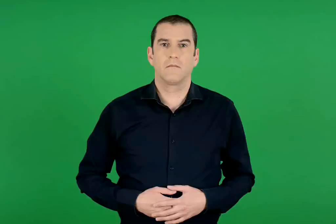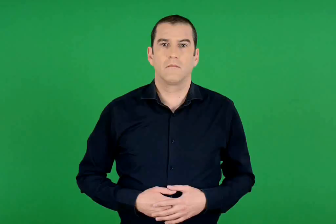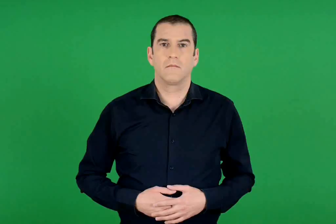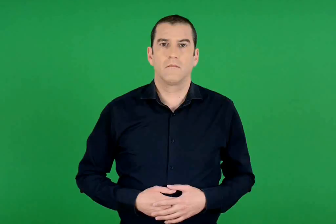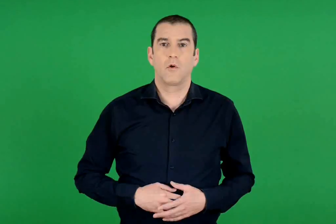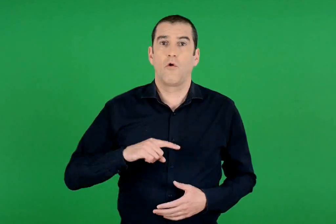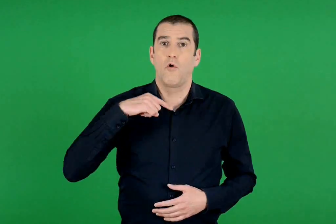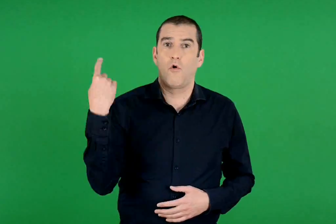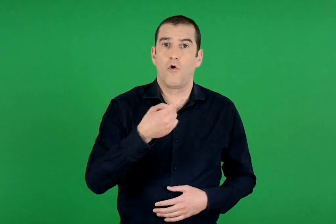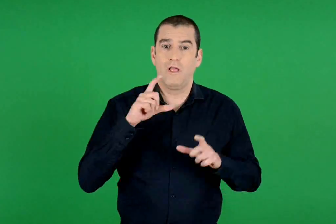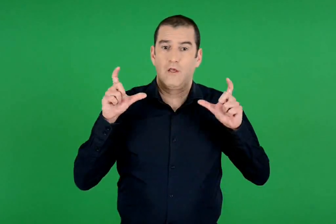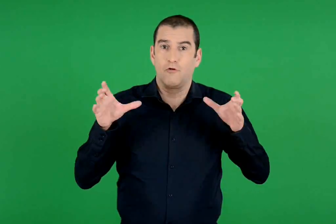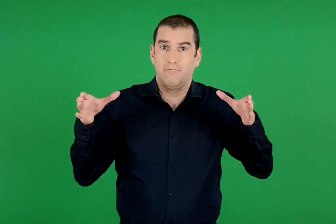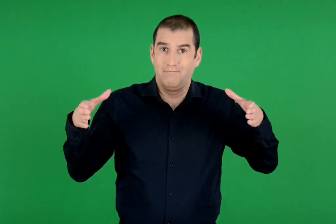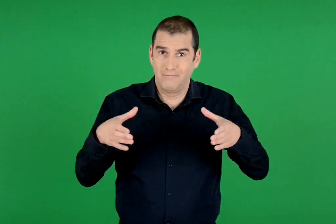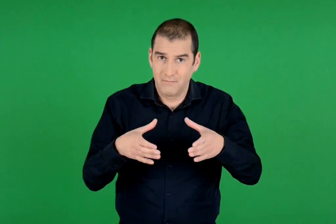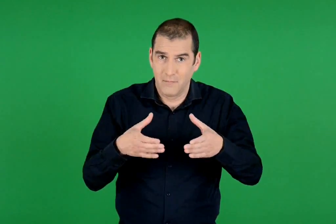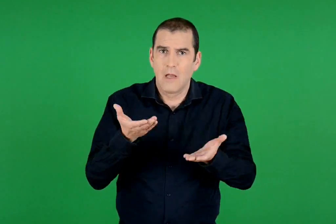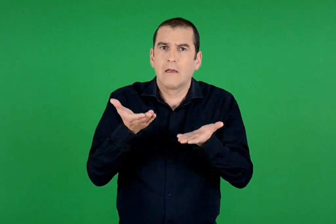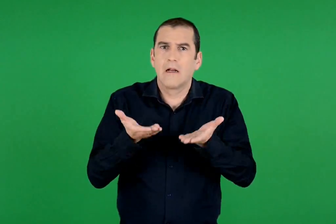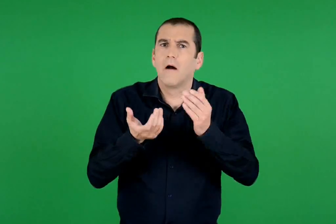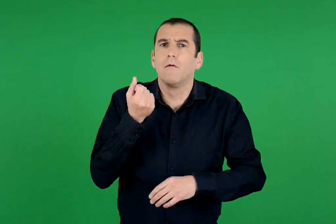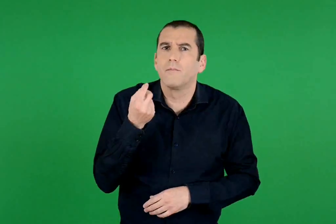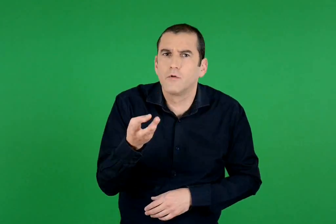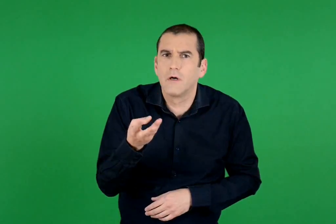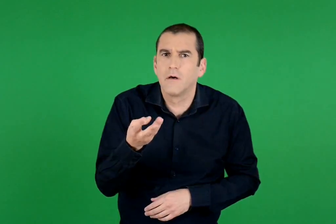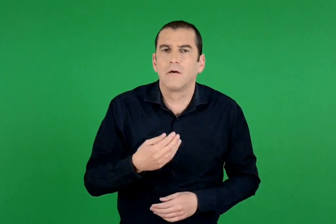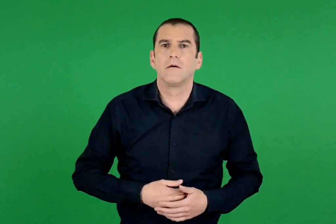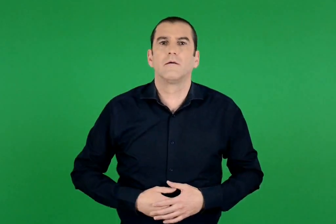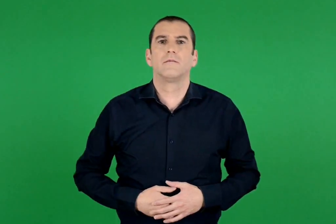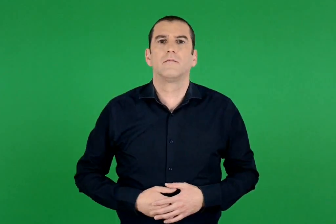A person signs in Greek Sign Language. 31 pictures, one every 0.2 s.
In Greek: πόσα κιλά ζυγίζει όλη η οικογένεια μαζί ;
